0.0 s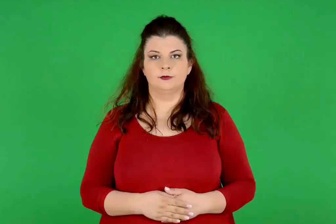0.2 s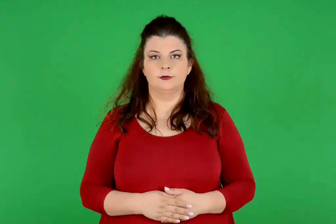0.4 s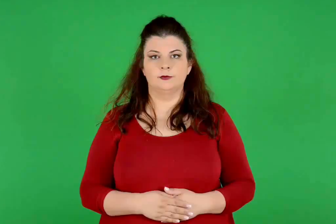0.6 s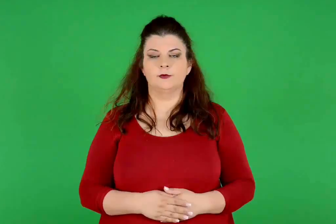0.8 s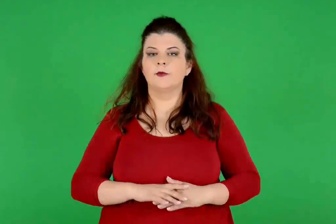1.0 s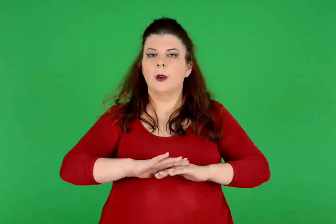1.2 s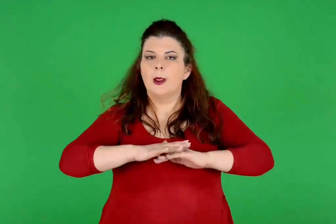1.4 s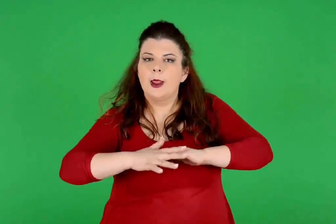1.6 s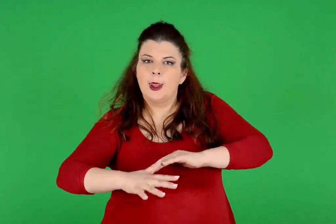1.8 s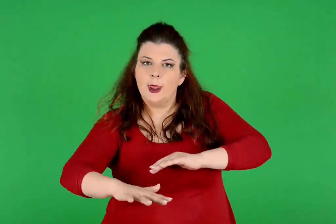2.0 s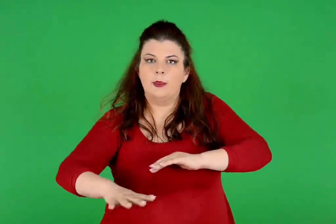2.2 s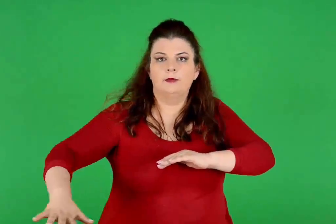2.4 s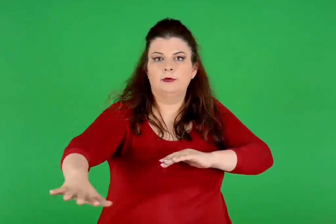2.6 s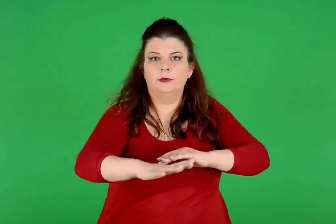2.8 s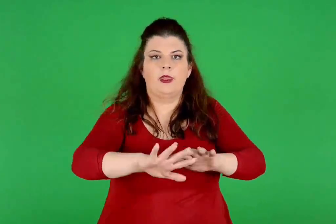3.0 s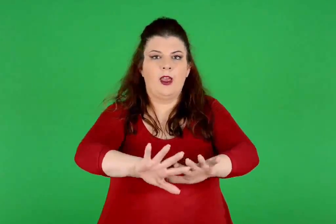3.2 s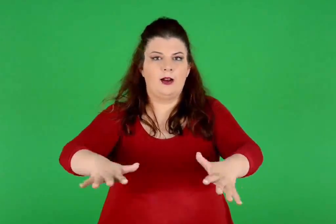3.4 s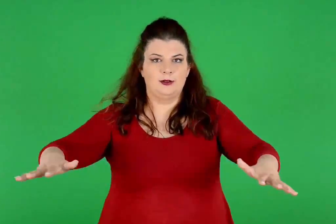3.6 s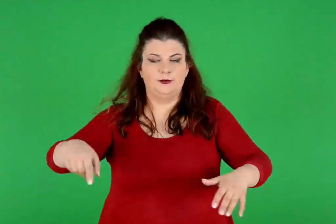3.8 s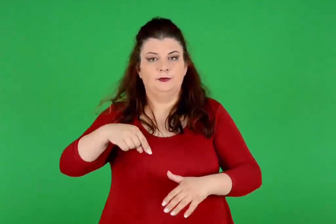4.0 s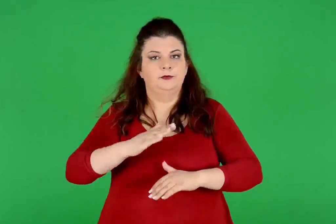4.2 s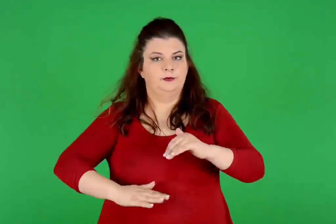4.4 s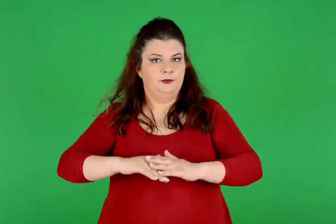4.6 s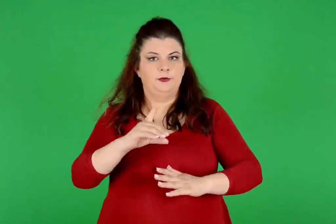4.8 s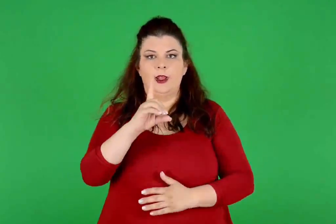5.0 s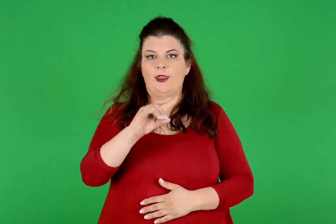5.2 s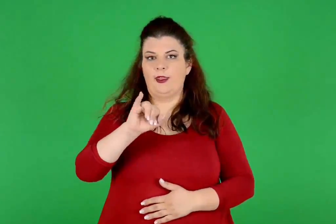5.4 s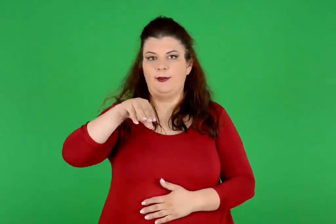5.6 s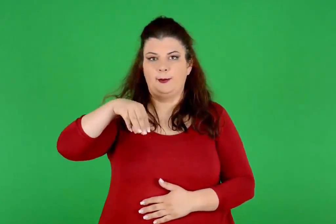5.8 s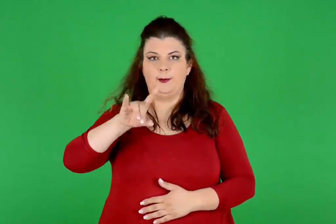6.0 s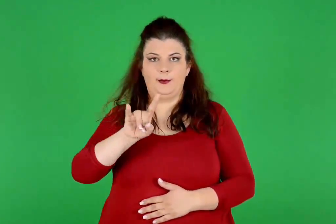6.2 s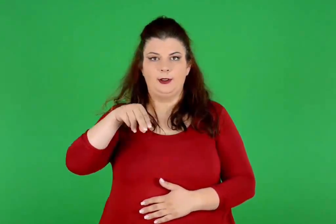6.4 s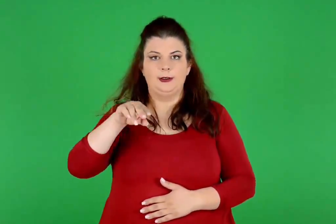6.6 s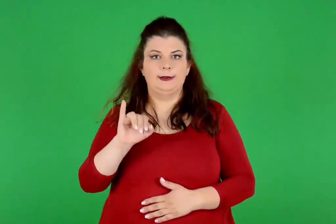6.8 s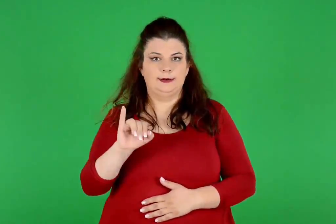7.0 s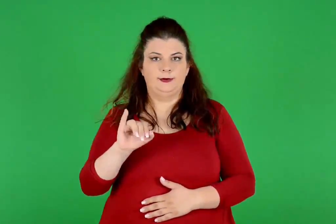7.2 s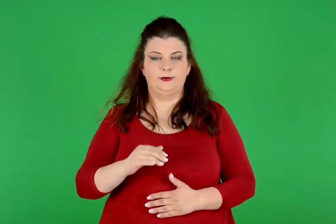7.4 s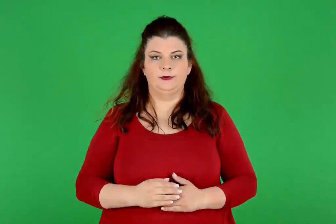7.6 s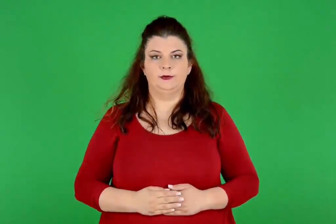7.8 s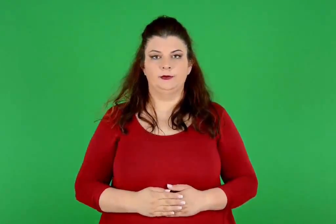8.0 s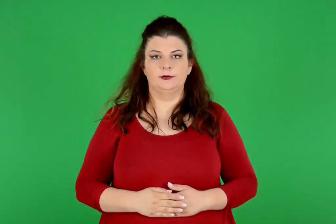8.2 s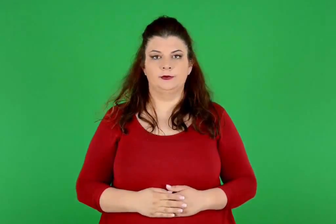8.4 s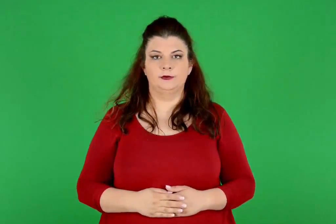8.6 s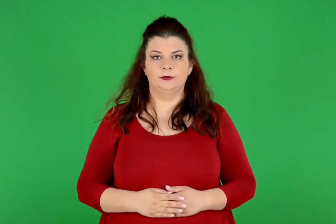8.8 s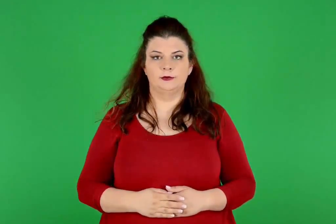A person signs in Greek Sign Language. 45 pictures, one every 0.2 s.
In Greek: το διμήνι χτίστηκε πάνω σε έναν χαμηλό λόφο κοντά στη θάλασσα
